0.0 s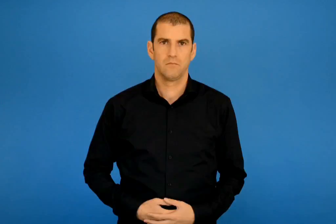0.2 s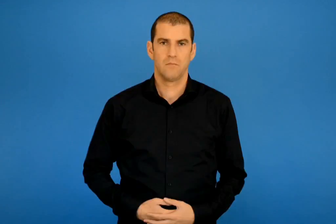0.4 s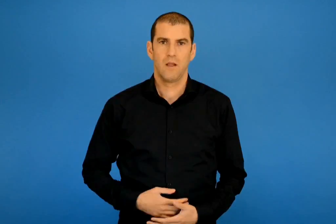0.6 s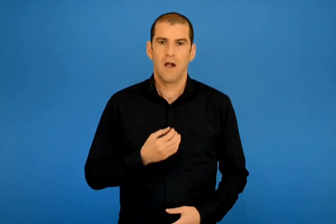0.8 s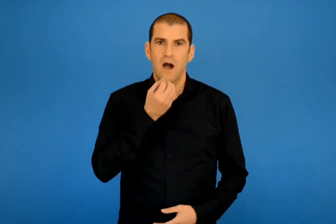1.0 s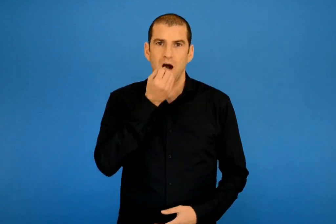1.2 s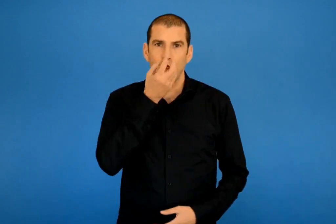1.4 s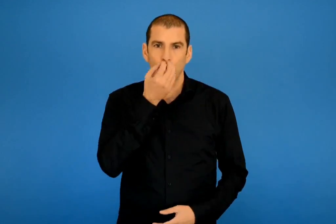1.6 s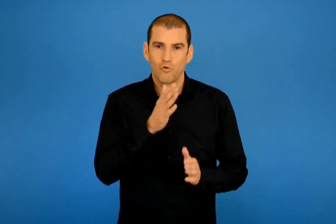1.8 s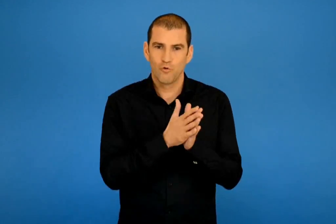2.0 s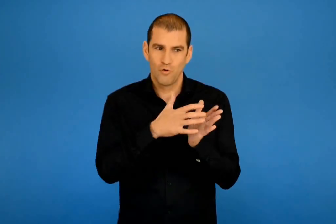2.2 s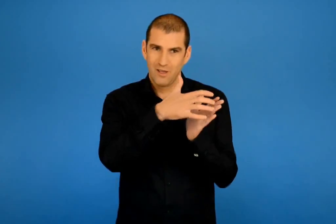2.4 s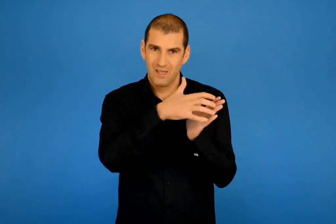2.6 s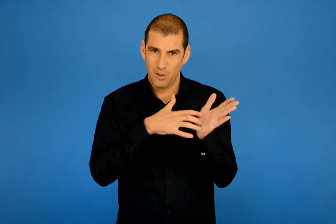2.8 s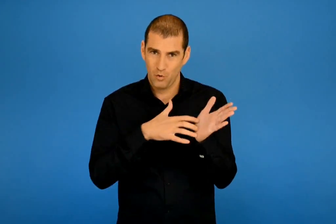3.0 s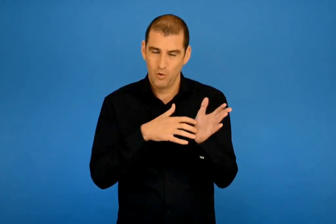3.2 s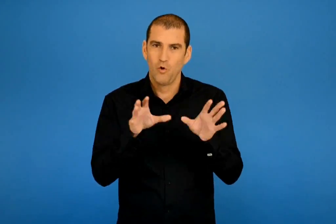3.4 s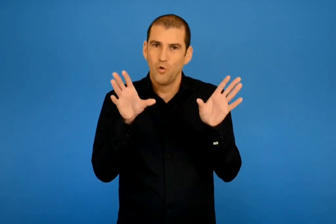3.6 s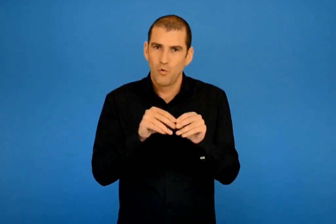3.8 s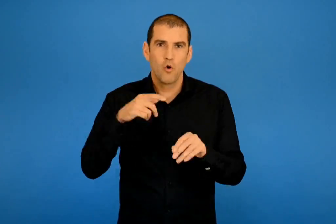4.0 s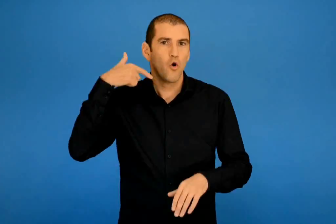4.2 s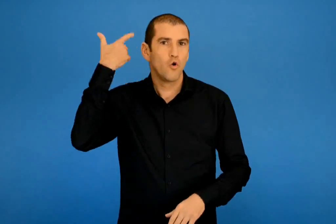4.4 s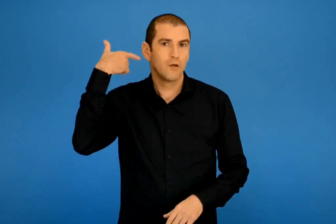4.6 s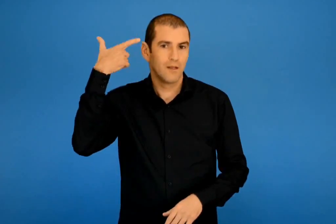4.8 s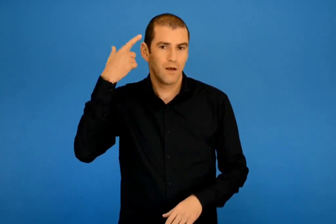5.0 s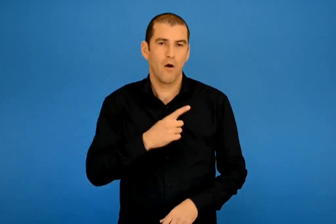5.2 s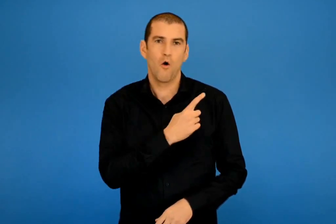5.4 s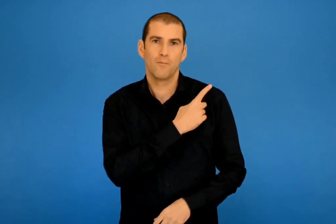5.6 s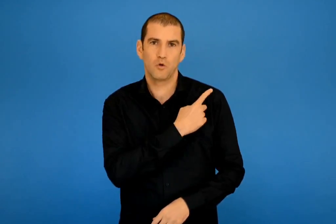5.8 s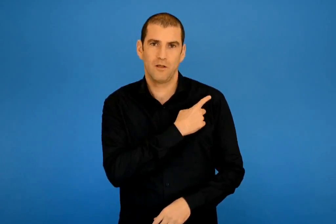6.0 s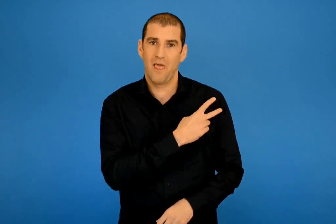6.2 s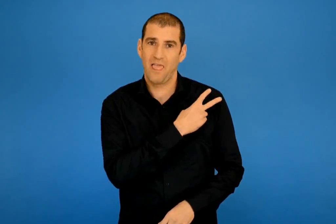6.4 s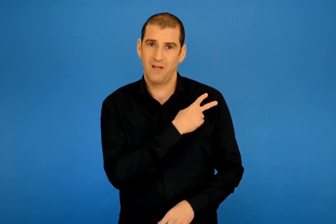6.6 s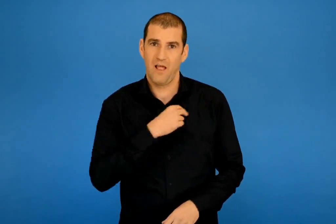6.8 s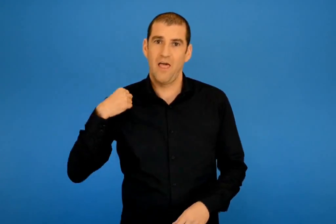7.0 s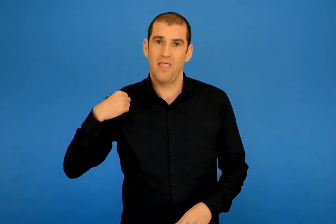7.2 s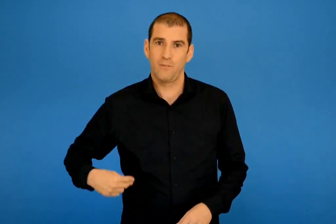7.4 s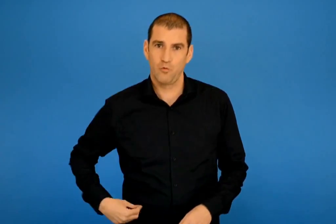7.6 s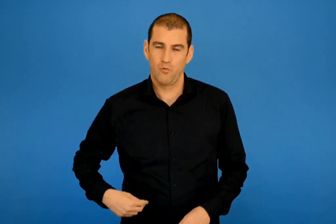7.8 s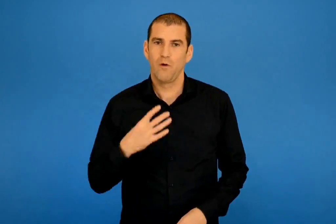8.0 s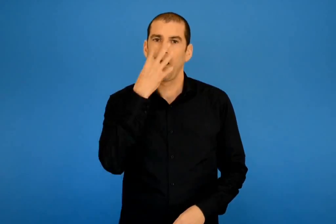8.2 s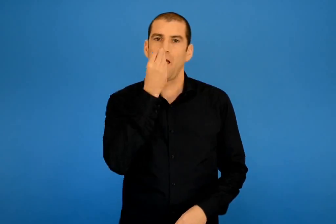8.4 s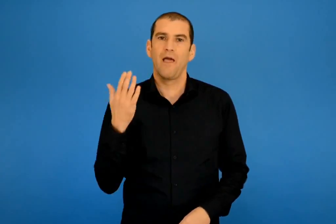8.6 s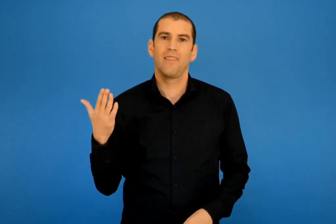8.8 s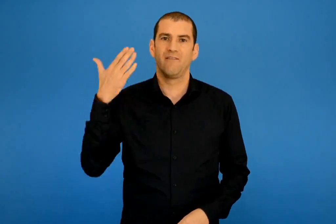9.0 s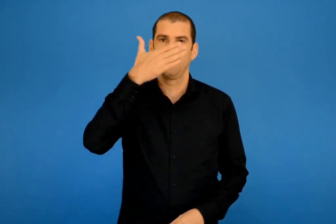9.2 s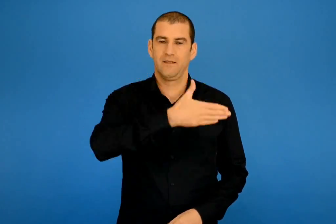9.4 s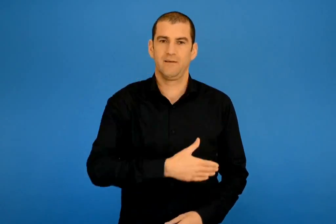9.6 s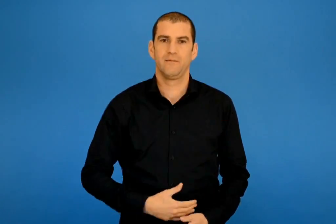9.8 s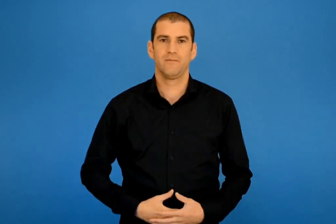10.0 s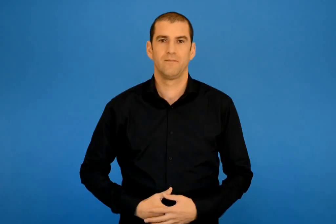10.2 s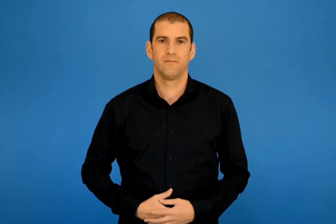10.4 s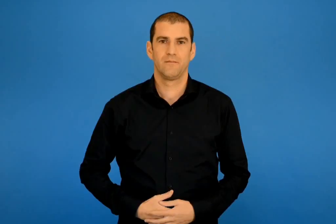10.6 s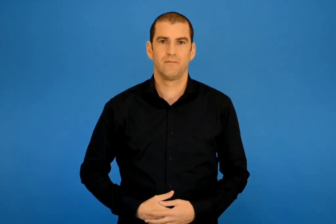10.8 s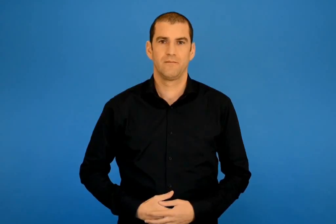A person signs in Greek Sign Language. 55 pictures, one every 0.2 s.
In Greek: ανθολόγιο λογοτεχνικών κείμενων α και β δημοτικού το δελφίνι
